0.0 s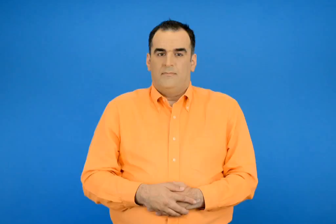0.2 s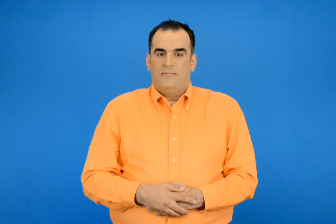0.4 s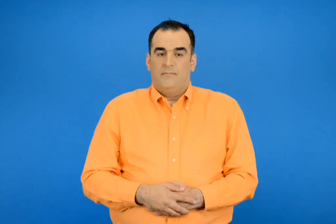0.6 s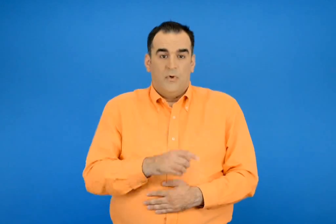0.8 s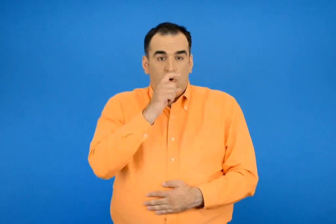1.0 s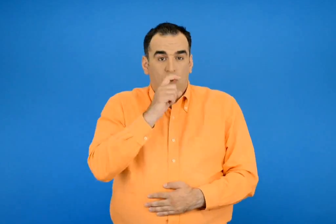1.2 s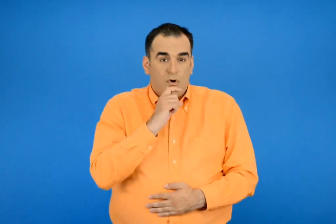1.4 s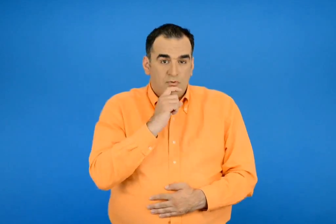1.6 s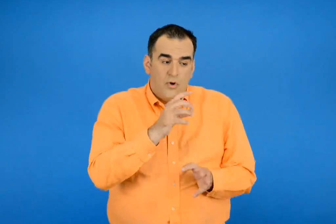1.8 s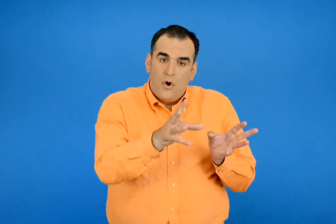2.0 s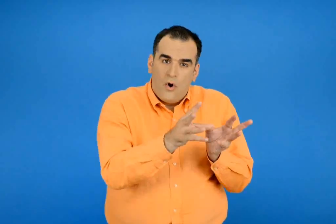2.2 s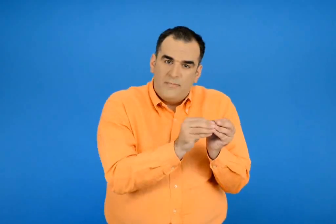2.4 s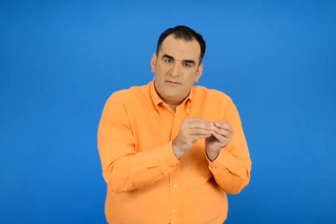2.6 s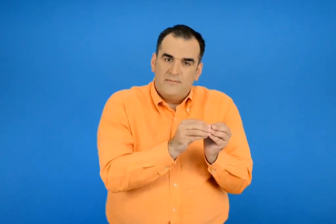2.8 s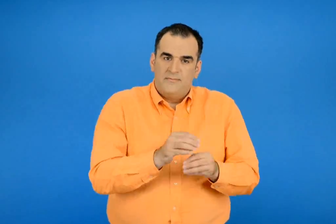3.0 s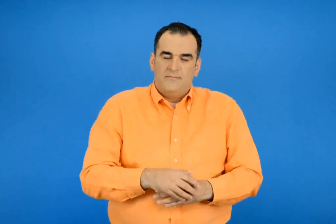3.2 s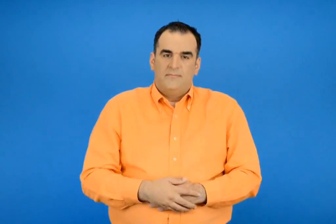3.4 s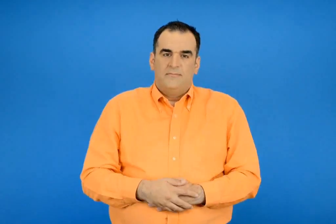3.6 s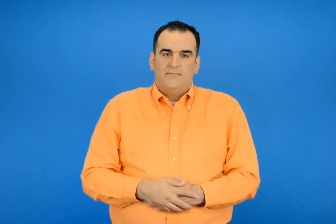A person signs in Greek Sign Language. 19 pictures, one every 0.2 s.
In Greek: οι ροζ είναι συνολικά
